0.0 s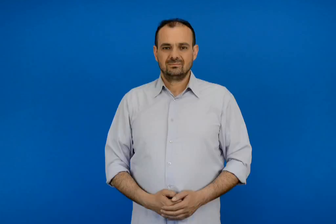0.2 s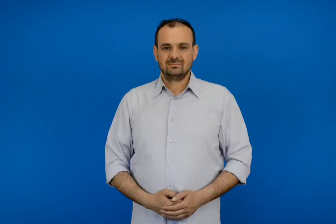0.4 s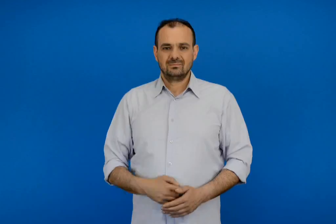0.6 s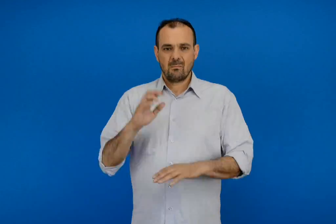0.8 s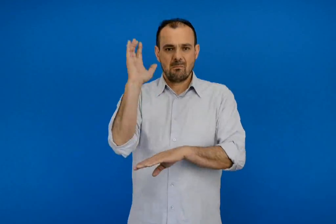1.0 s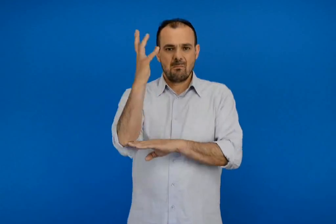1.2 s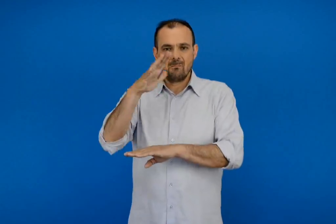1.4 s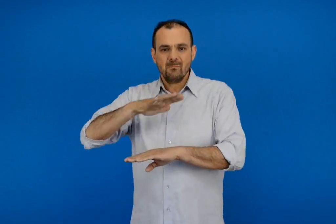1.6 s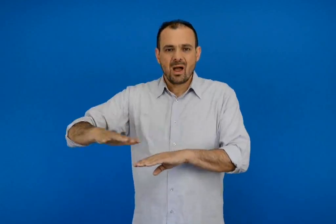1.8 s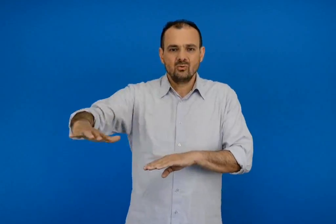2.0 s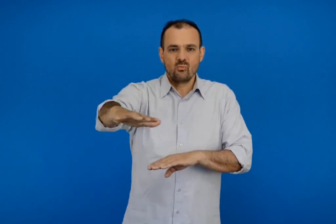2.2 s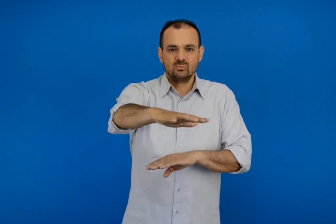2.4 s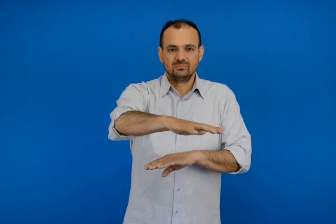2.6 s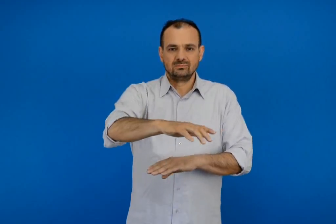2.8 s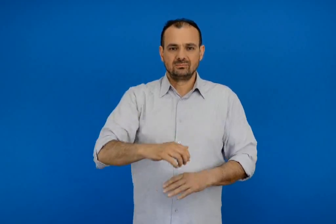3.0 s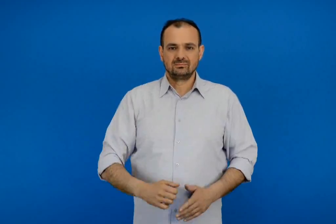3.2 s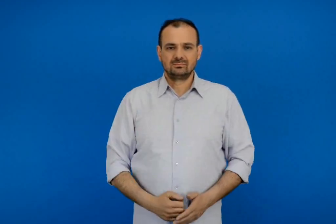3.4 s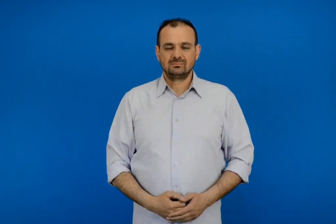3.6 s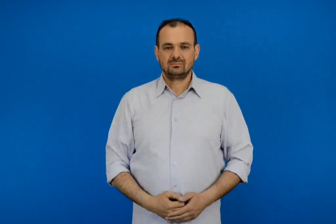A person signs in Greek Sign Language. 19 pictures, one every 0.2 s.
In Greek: πάρκο
